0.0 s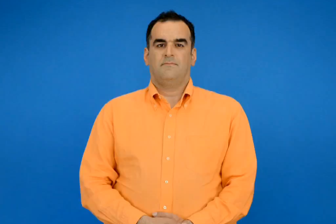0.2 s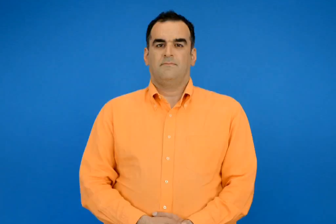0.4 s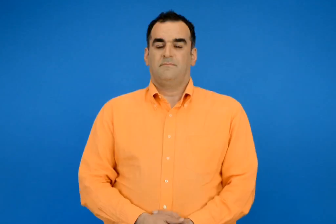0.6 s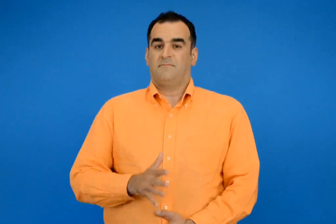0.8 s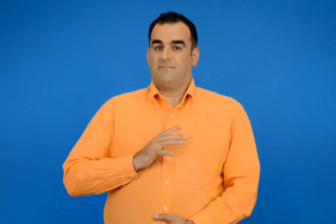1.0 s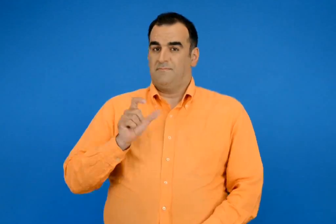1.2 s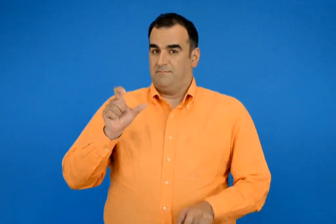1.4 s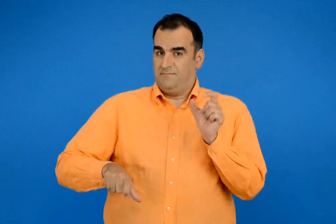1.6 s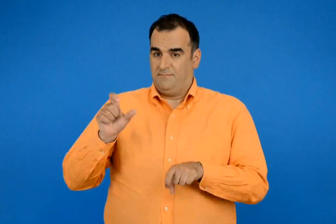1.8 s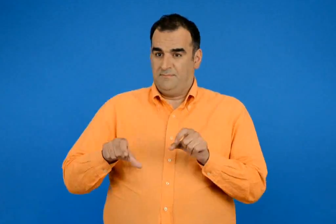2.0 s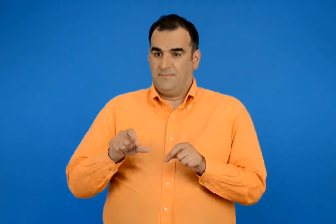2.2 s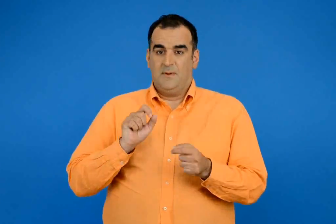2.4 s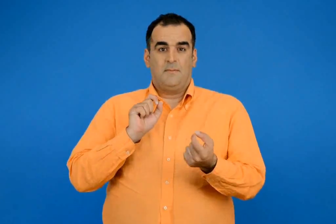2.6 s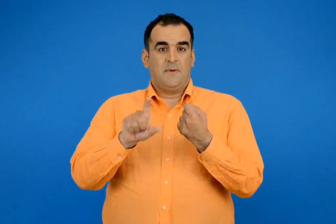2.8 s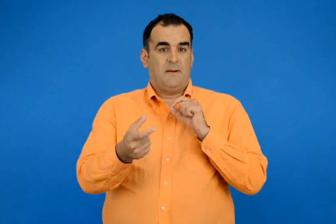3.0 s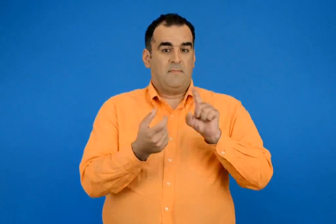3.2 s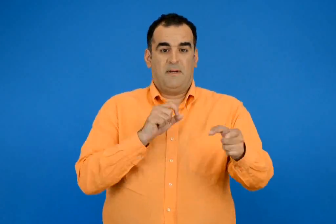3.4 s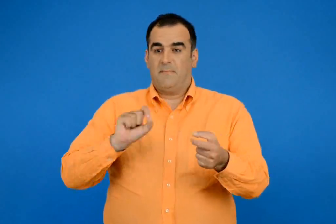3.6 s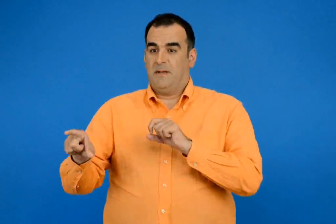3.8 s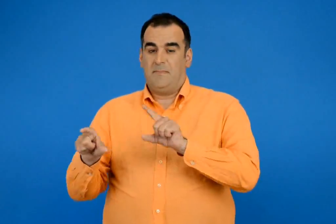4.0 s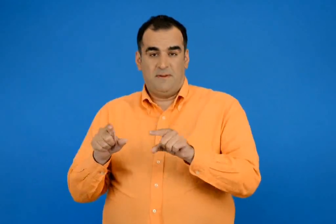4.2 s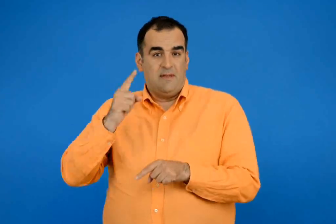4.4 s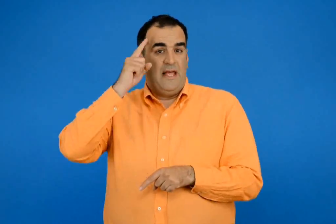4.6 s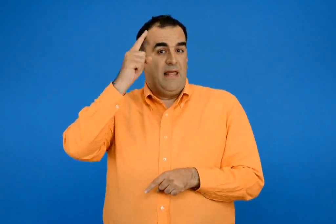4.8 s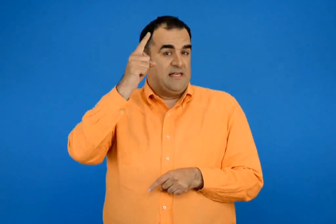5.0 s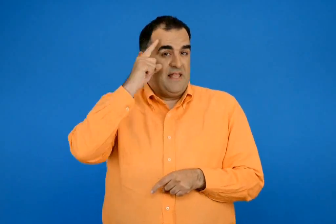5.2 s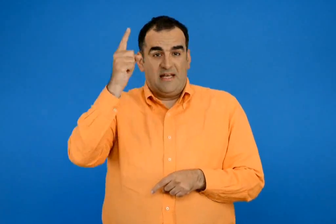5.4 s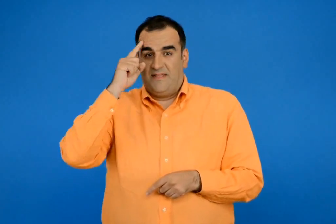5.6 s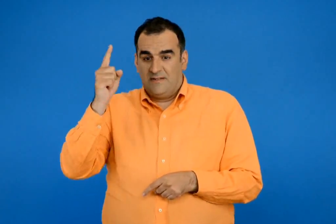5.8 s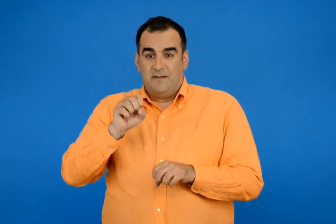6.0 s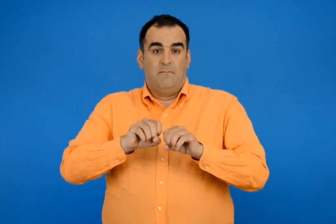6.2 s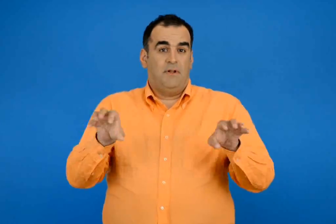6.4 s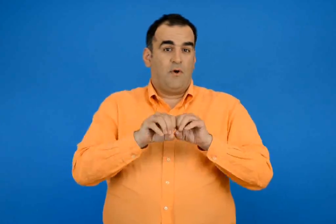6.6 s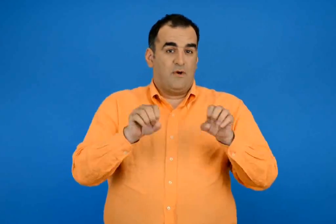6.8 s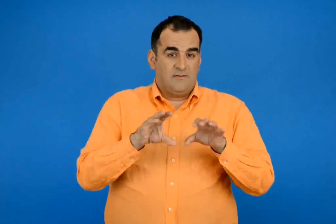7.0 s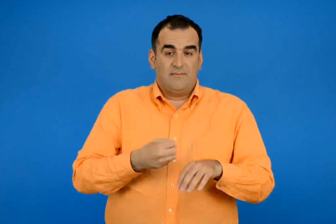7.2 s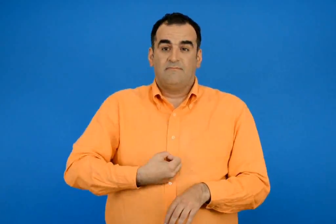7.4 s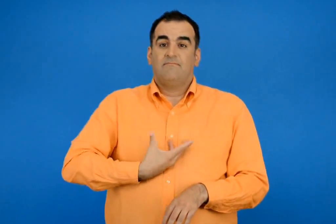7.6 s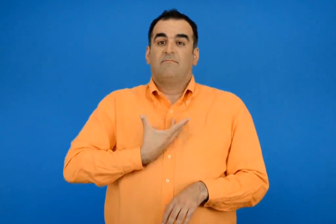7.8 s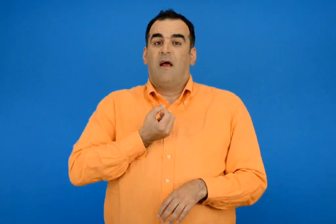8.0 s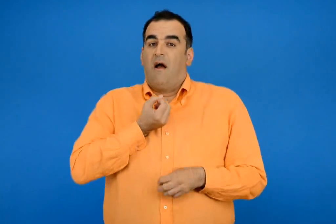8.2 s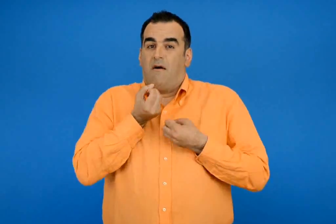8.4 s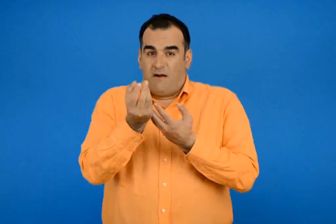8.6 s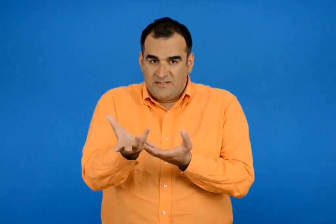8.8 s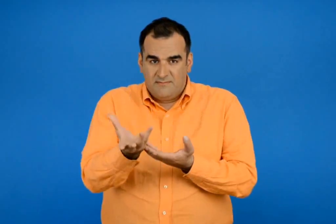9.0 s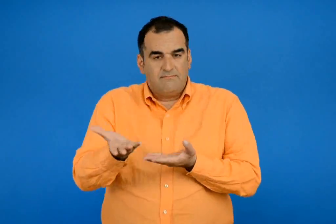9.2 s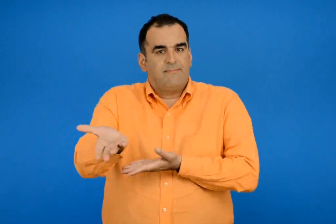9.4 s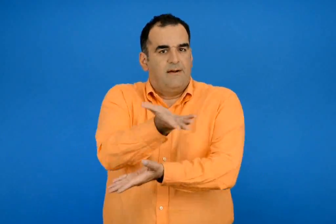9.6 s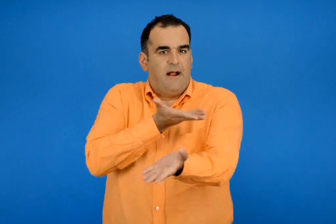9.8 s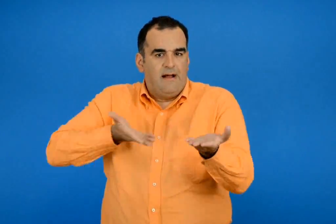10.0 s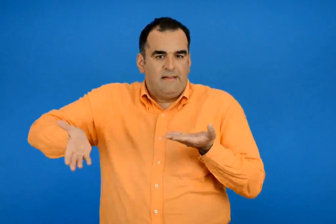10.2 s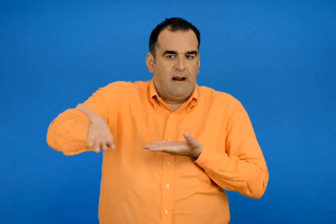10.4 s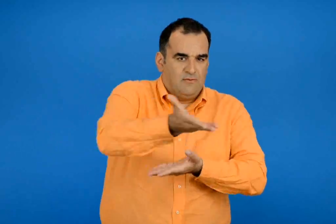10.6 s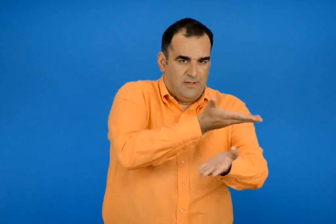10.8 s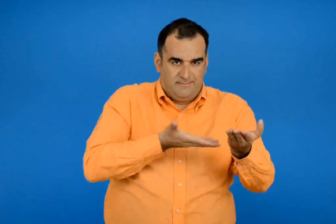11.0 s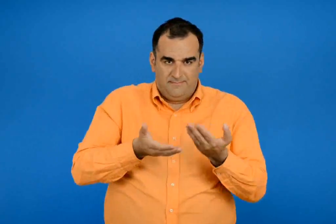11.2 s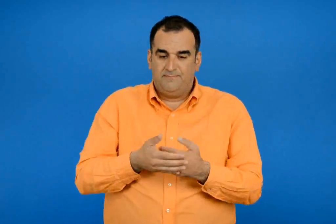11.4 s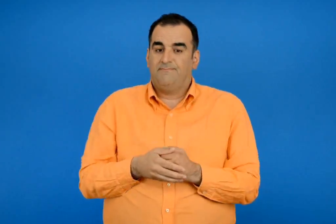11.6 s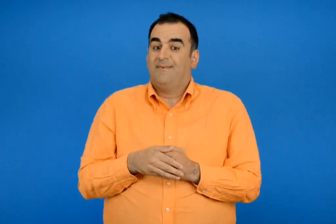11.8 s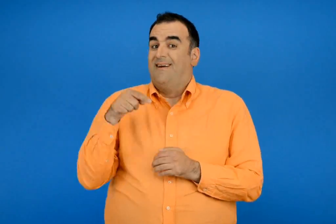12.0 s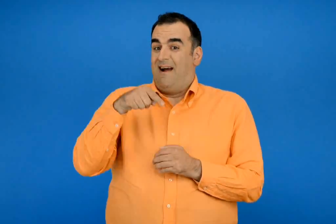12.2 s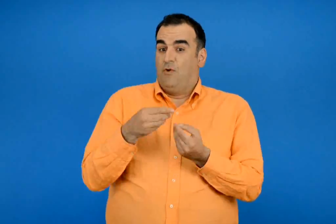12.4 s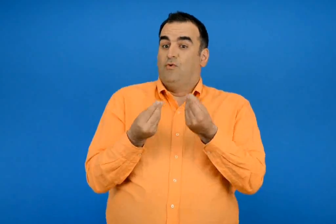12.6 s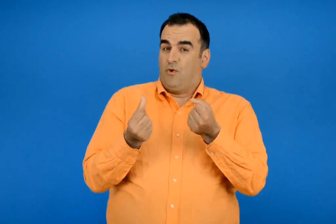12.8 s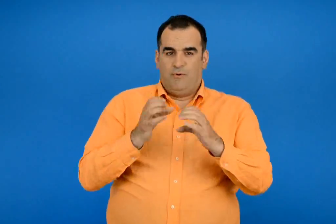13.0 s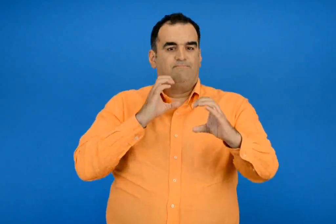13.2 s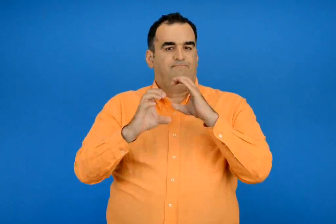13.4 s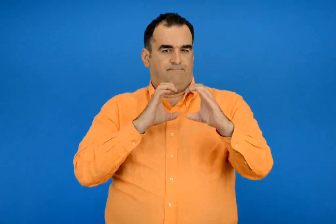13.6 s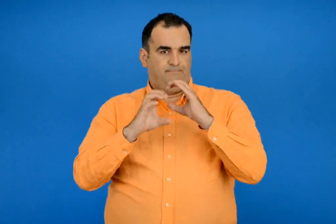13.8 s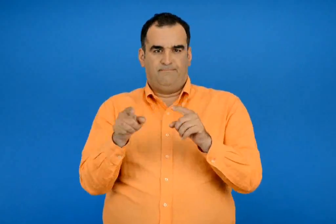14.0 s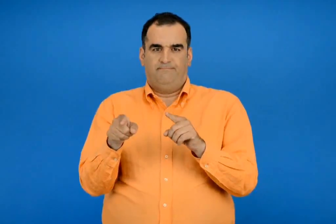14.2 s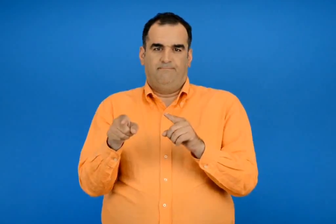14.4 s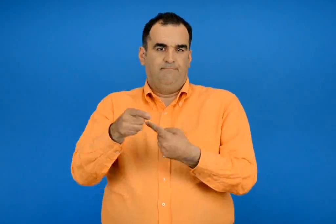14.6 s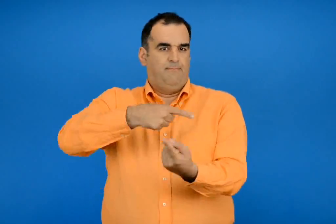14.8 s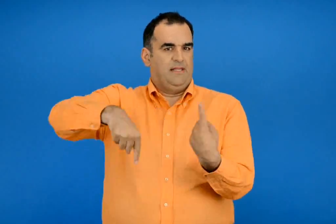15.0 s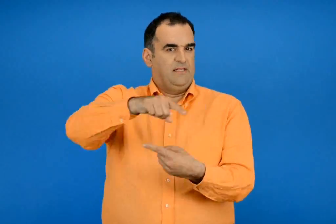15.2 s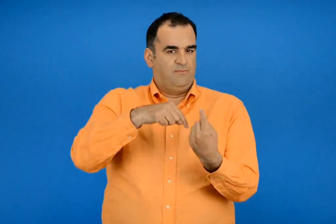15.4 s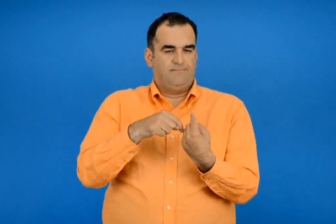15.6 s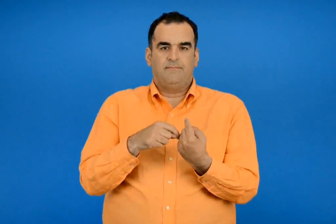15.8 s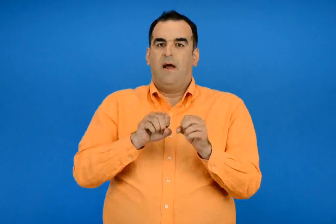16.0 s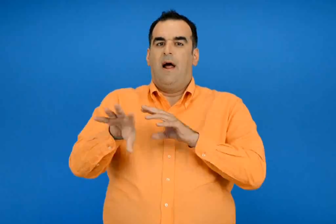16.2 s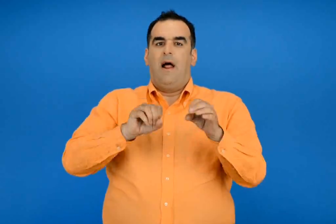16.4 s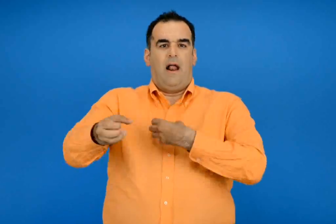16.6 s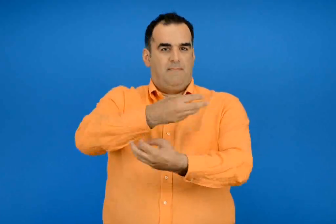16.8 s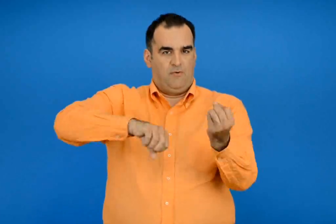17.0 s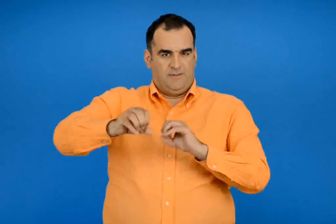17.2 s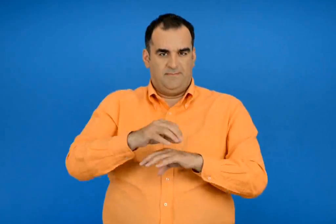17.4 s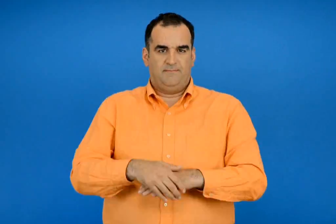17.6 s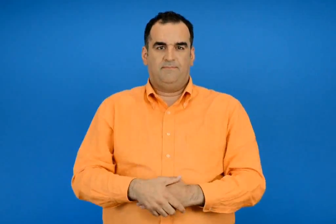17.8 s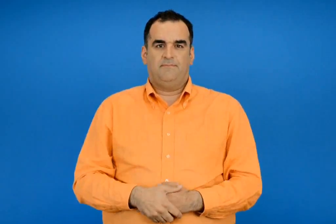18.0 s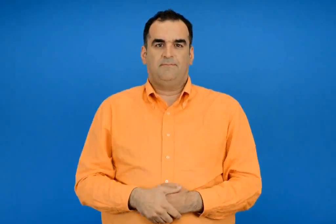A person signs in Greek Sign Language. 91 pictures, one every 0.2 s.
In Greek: να ανταλλάσσουν μηνύματα ιδέες πληροφορίες και να εκφράζουν τα συναισθήματα τους με αυτό τον τρόπο επικοινωνούν μεταξύ τους και ενημερώνονται
